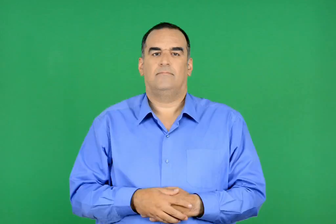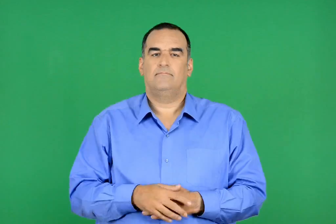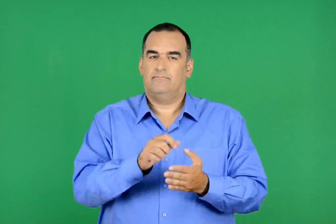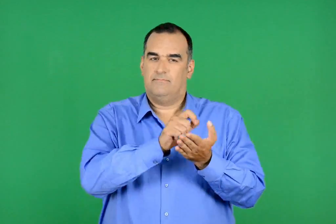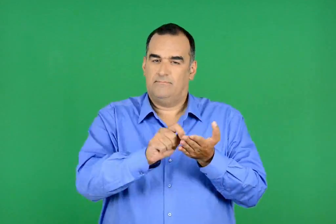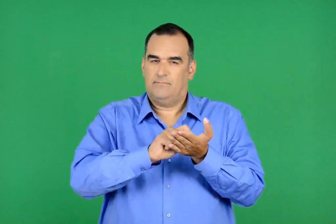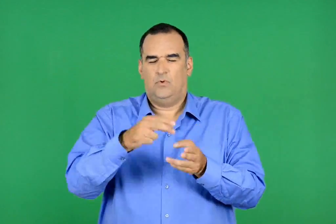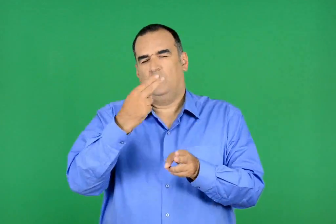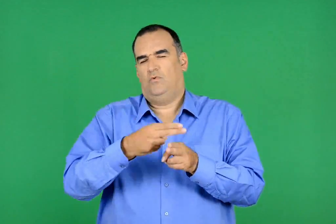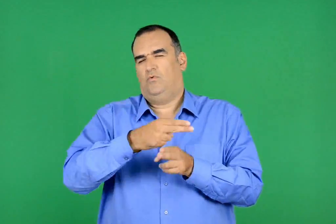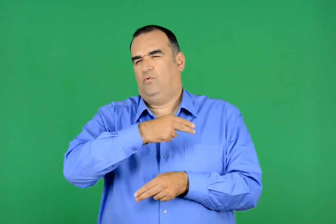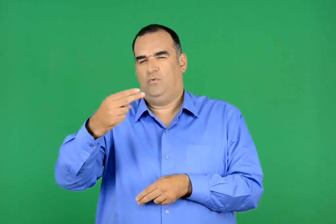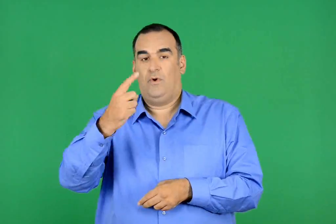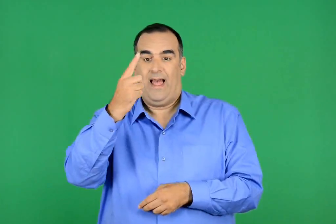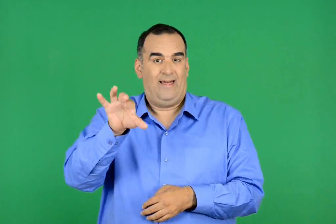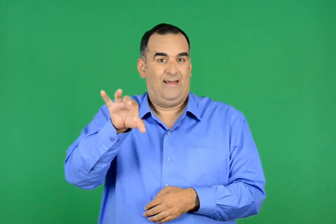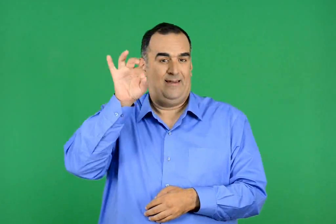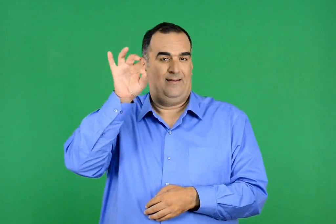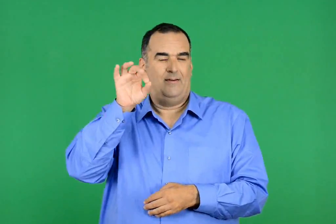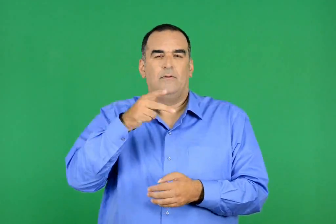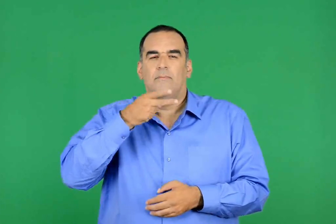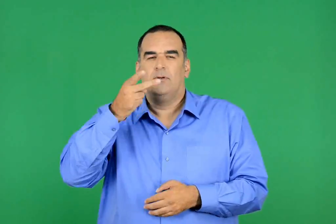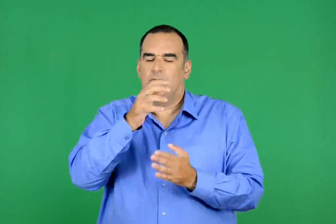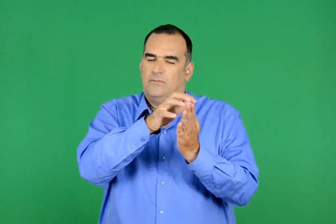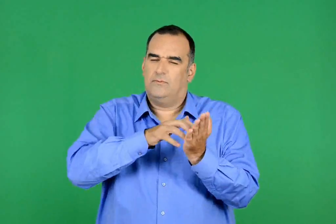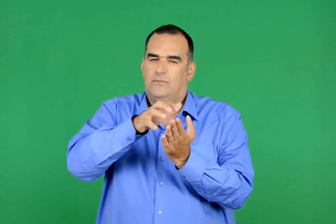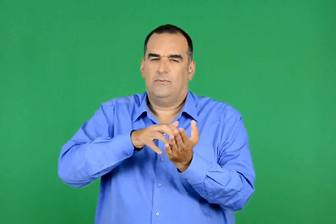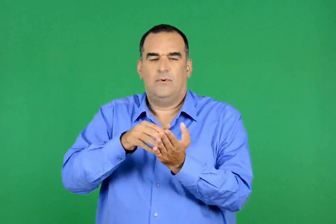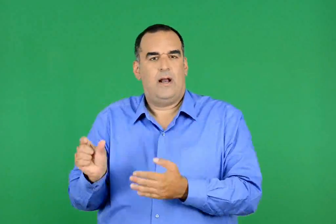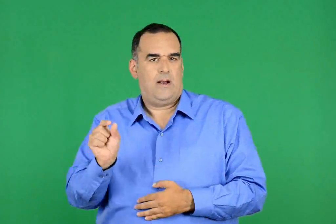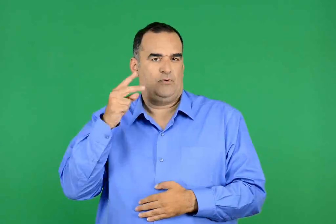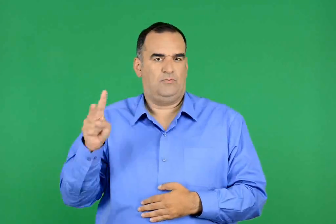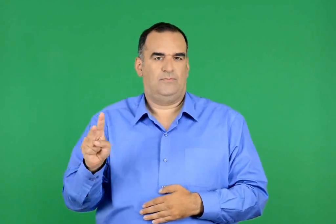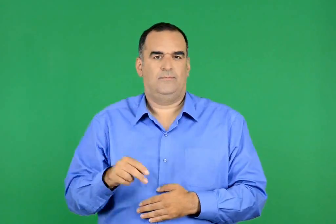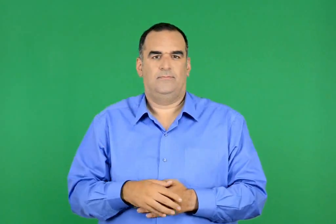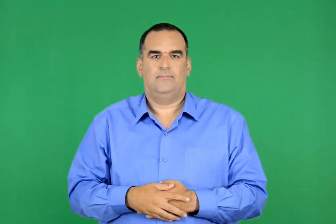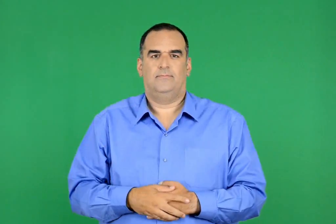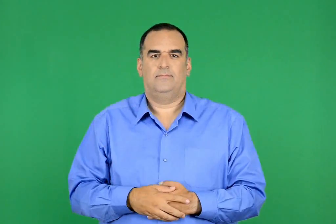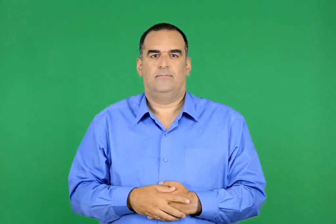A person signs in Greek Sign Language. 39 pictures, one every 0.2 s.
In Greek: από τα πιο γνωστά έργα του είναι η ποιητική συλλογή αμοργός
